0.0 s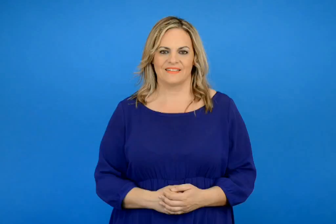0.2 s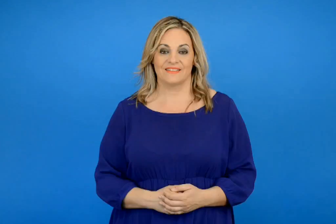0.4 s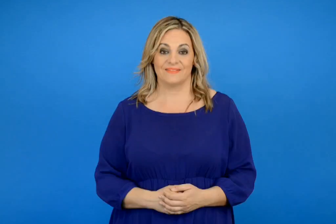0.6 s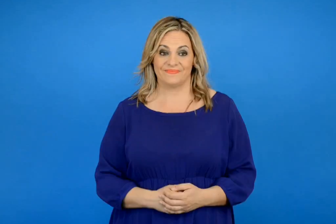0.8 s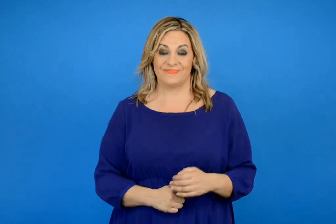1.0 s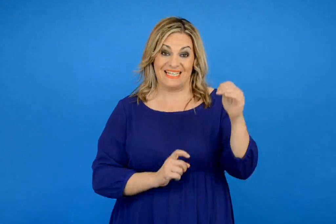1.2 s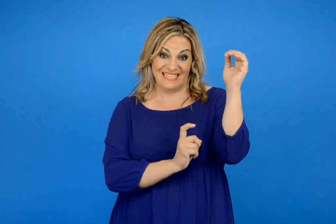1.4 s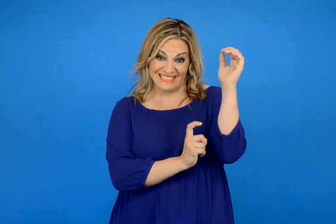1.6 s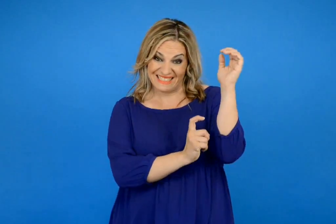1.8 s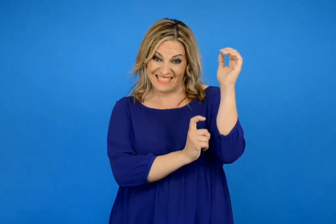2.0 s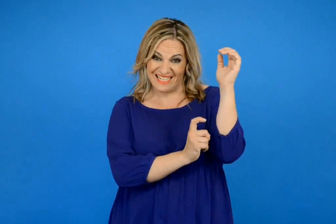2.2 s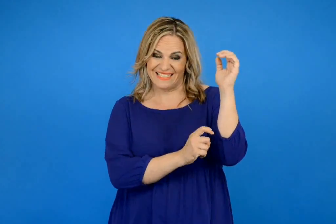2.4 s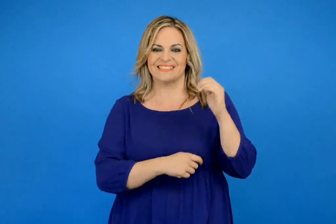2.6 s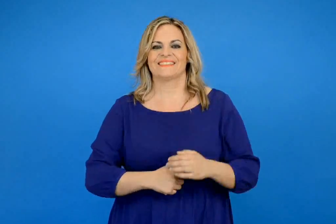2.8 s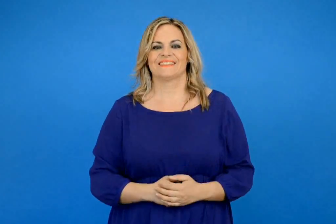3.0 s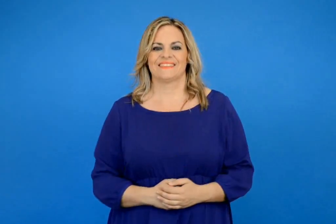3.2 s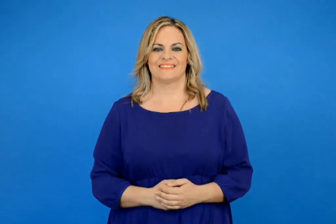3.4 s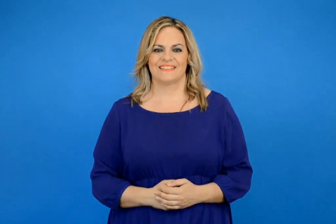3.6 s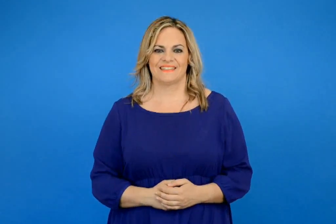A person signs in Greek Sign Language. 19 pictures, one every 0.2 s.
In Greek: τα τζιτζίκια
